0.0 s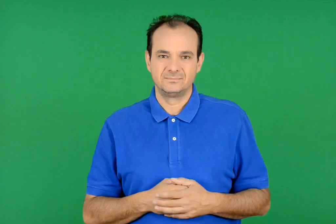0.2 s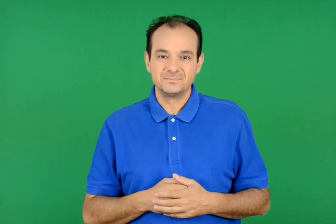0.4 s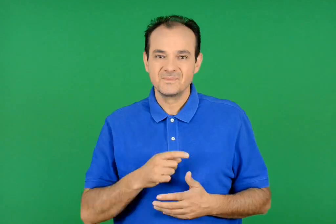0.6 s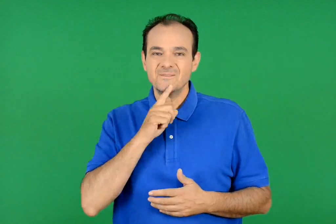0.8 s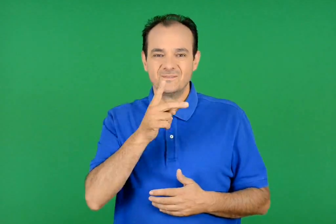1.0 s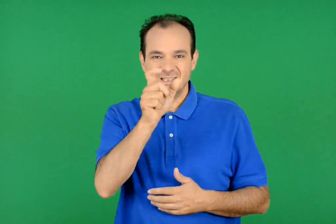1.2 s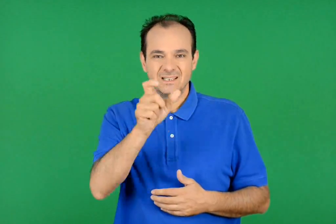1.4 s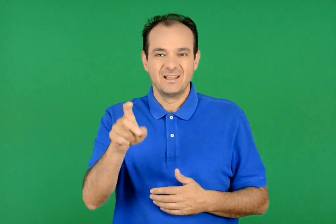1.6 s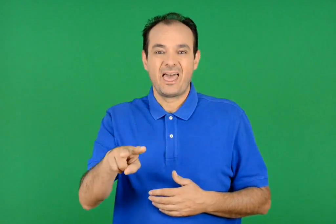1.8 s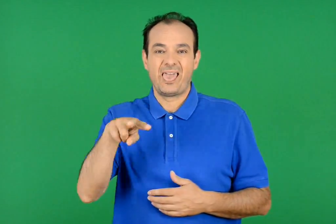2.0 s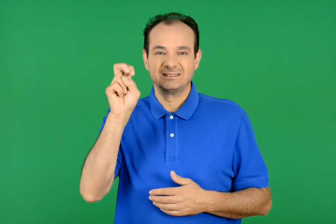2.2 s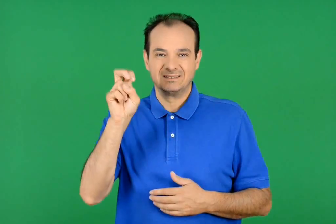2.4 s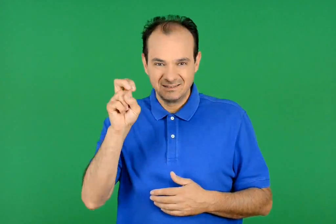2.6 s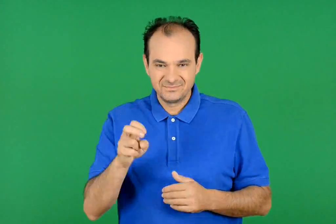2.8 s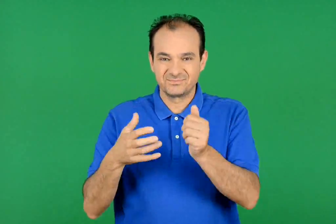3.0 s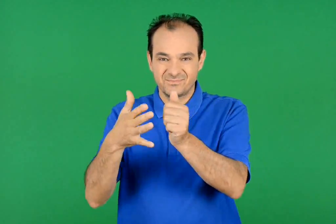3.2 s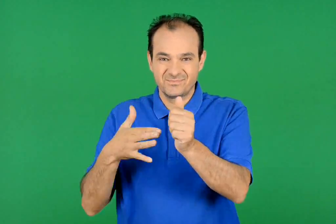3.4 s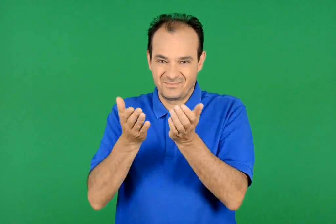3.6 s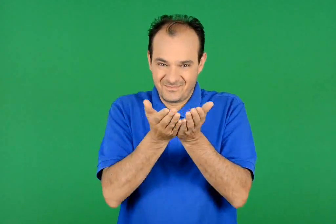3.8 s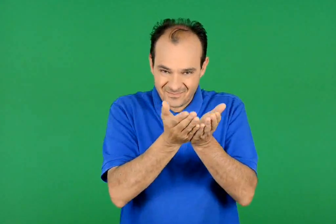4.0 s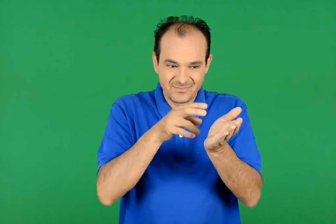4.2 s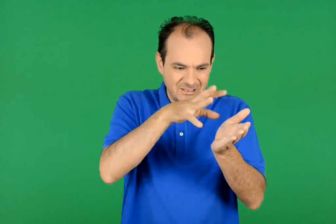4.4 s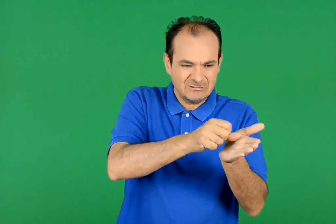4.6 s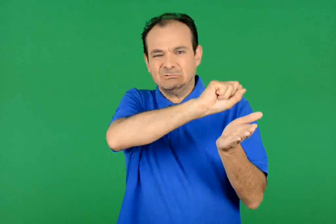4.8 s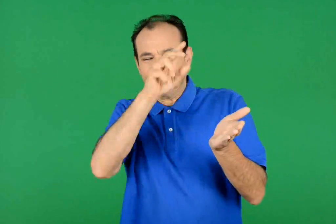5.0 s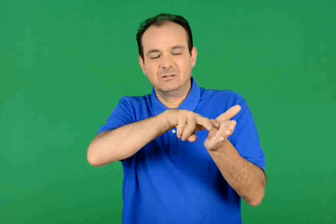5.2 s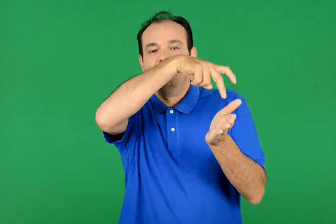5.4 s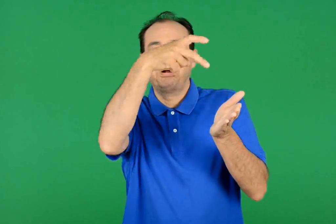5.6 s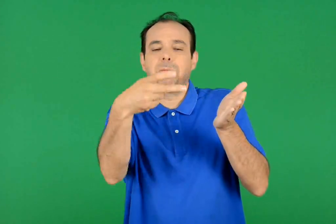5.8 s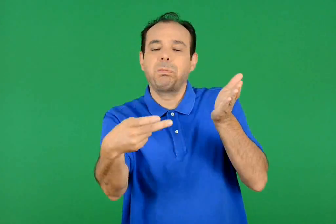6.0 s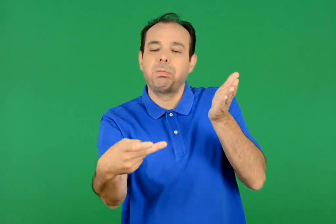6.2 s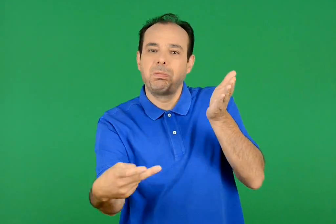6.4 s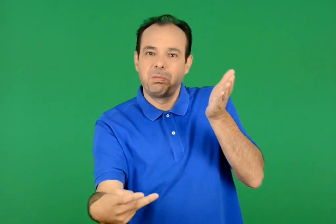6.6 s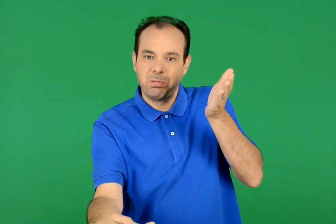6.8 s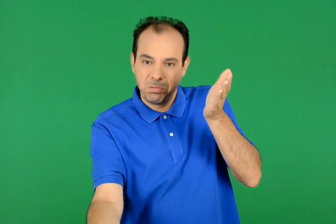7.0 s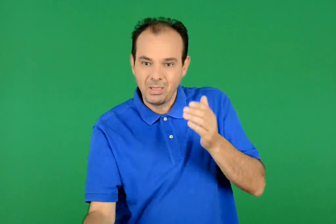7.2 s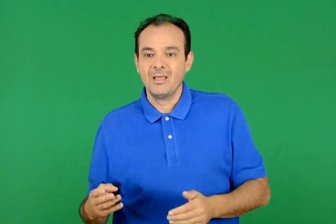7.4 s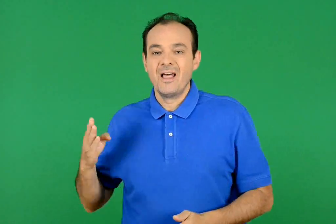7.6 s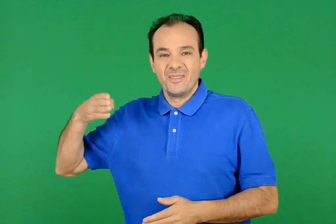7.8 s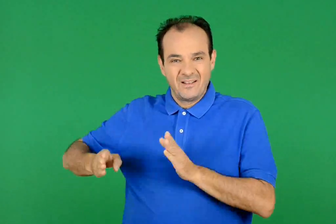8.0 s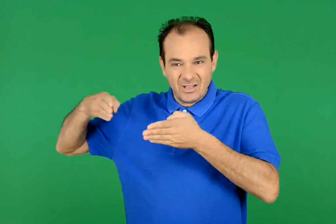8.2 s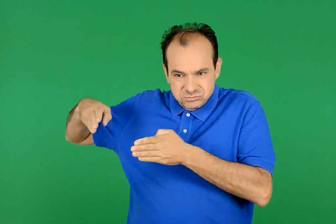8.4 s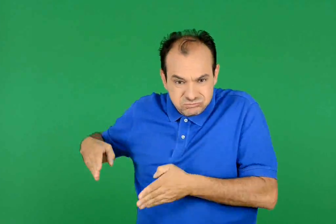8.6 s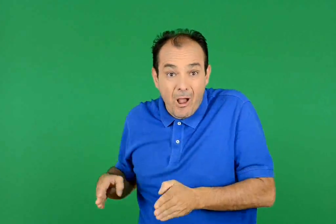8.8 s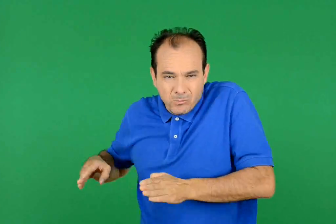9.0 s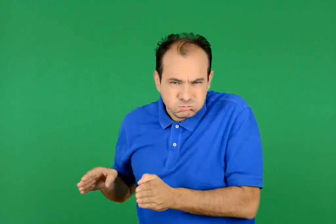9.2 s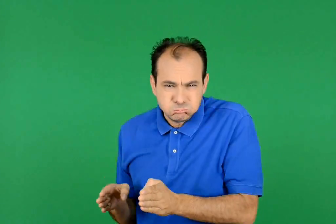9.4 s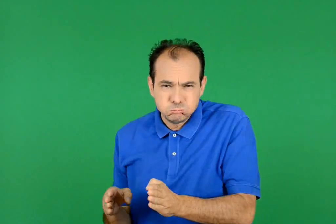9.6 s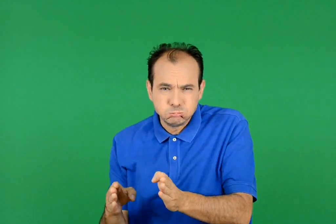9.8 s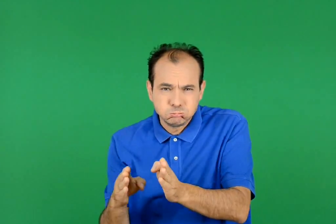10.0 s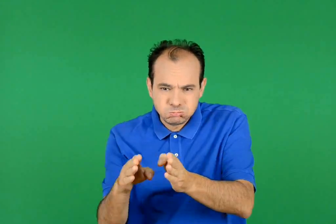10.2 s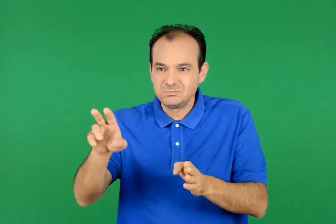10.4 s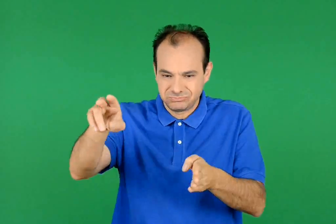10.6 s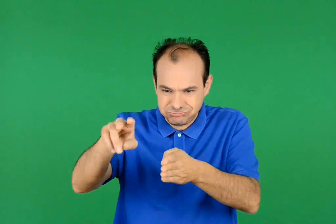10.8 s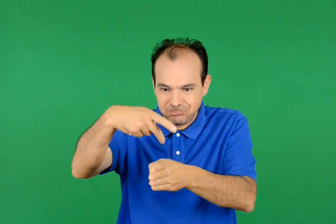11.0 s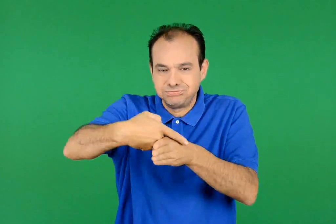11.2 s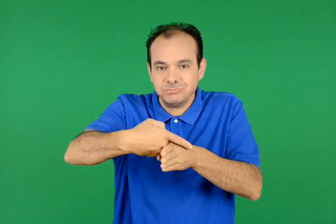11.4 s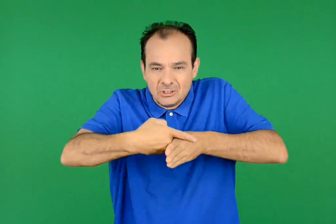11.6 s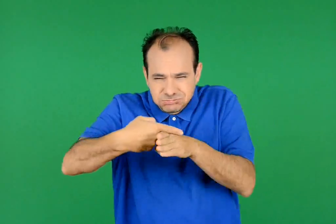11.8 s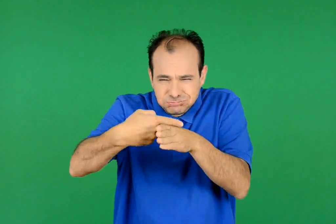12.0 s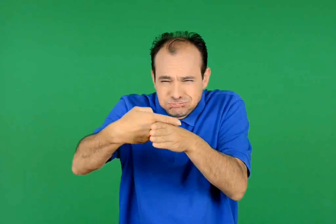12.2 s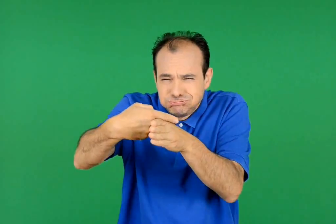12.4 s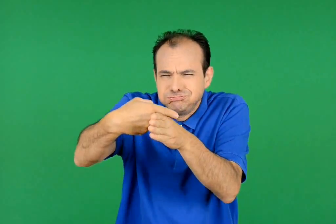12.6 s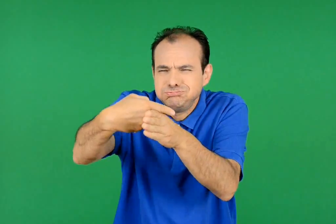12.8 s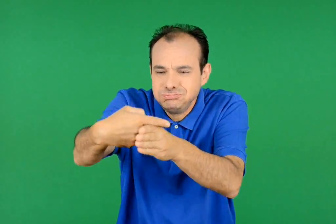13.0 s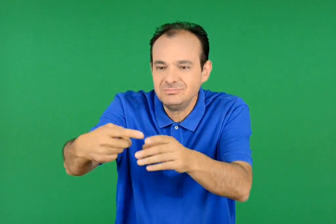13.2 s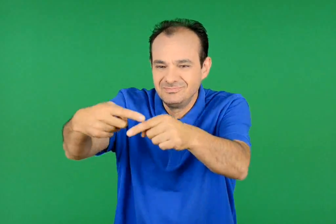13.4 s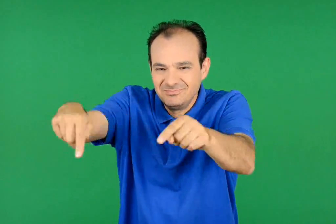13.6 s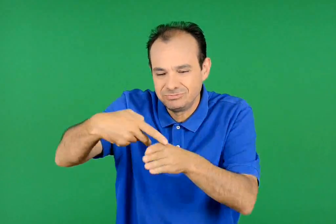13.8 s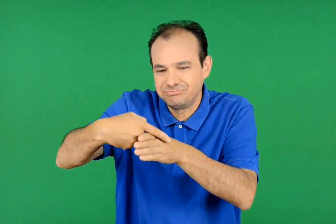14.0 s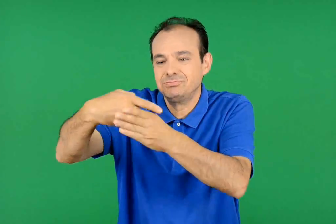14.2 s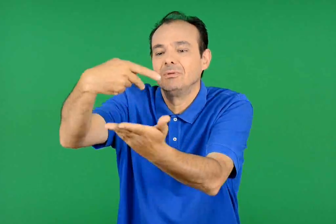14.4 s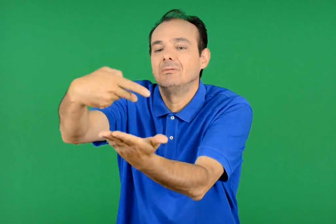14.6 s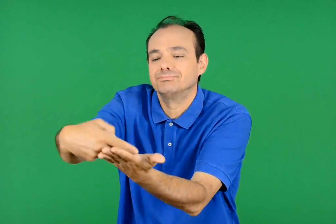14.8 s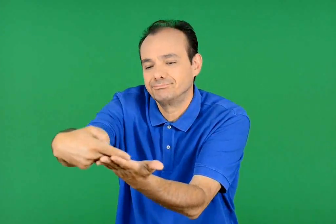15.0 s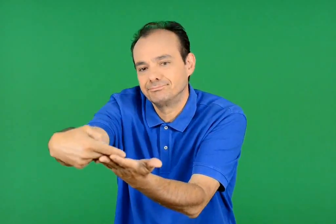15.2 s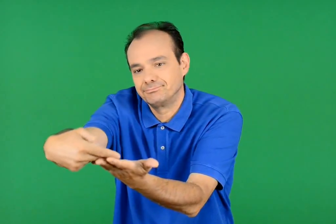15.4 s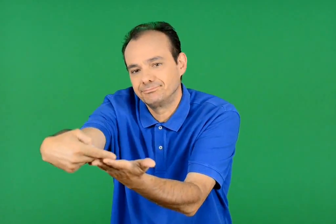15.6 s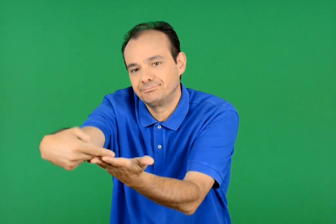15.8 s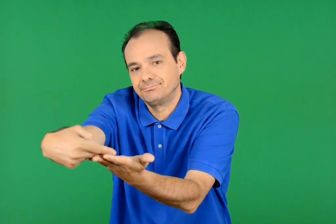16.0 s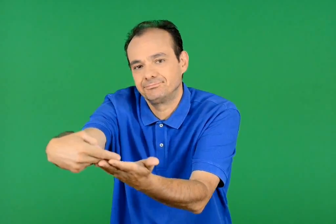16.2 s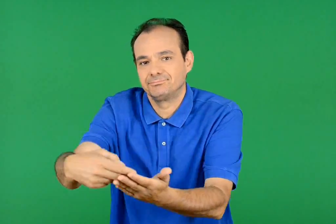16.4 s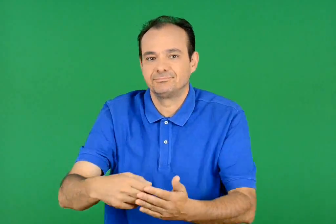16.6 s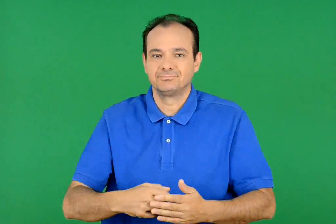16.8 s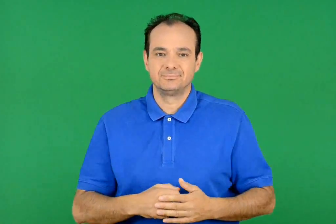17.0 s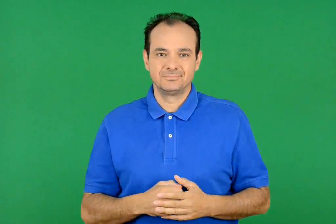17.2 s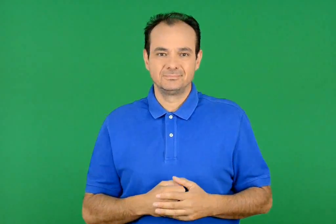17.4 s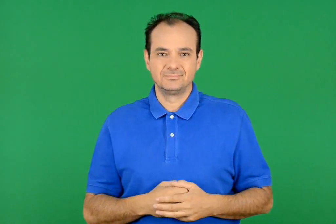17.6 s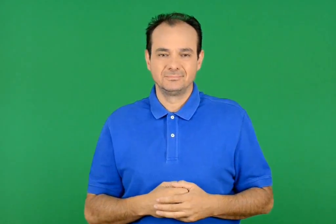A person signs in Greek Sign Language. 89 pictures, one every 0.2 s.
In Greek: όταν οι ληστές έριξαν τον αρίωνα στη θάλασσα , ένα από τα δελφίνια πήρε τον κιθαρωδό στην πλάτη του και τον οδήγησε σώο στη στεριά
